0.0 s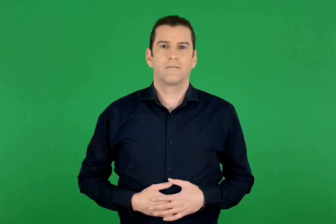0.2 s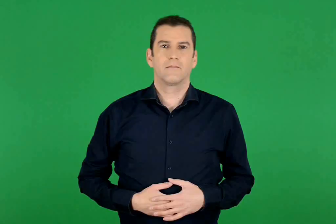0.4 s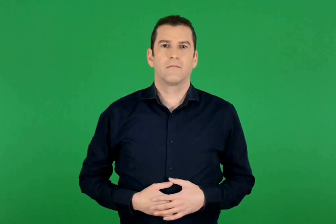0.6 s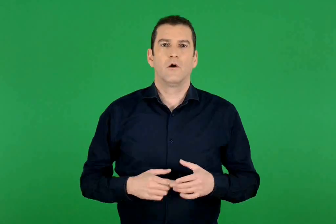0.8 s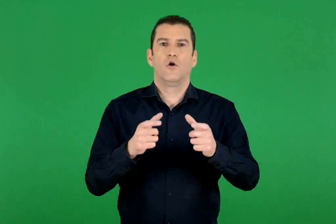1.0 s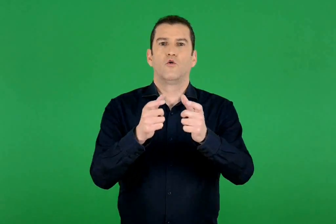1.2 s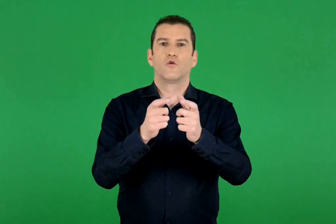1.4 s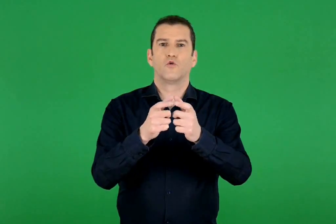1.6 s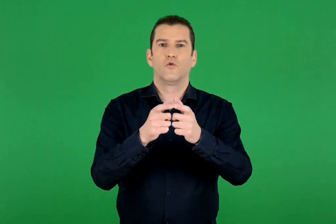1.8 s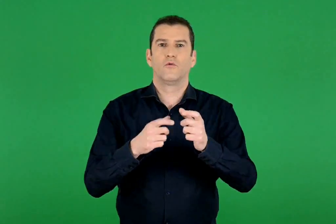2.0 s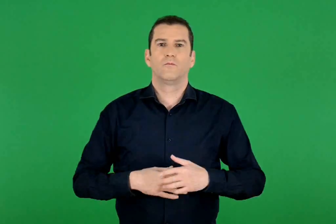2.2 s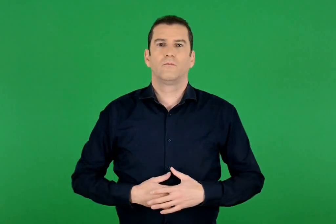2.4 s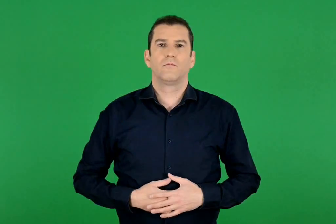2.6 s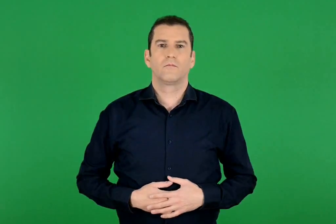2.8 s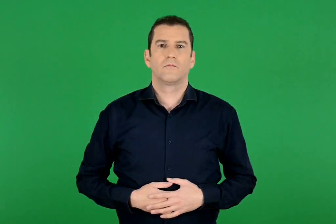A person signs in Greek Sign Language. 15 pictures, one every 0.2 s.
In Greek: χωριό
